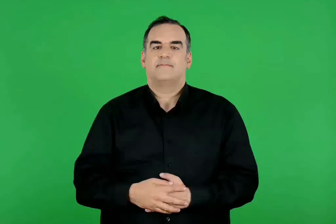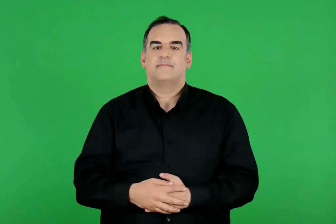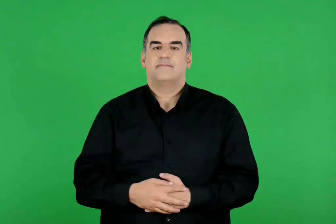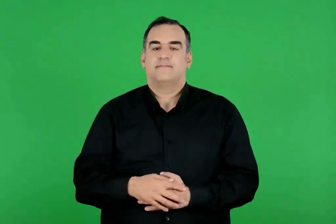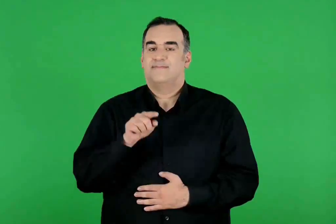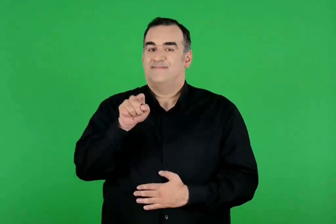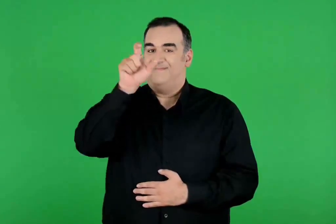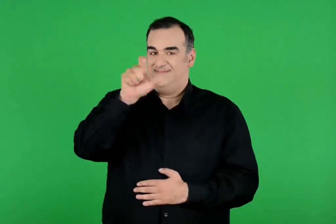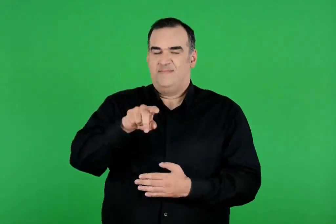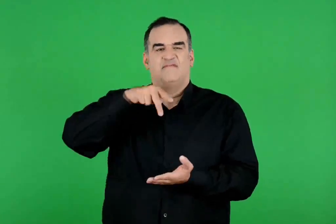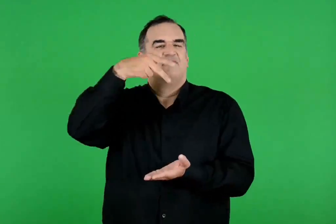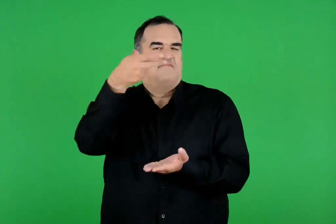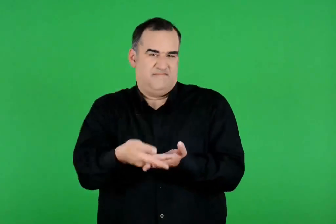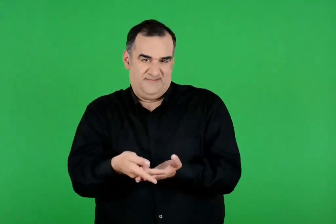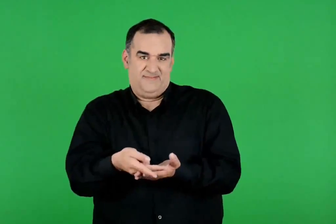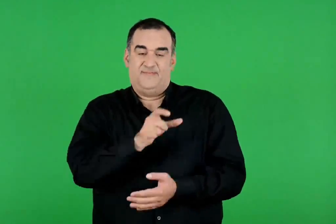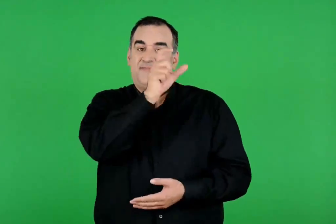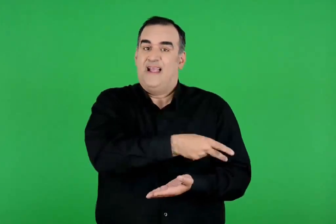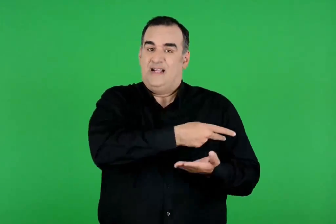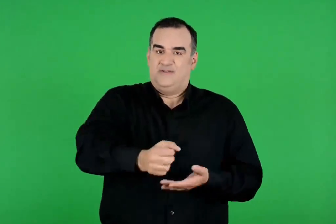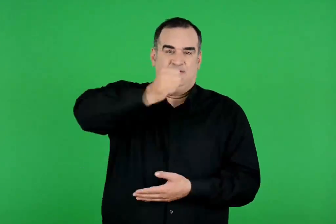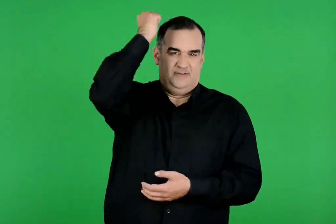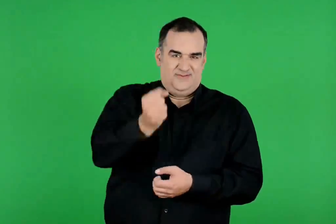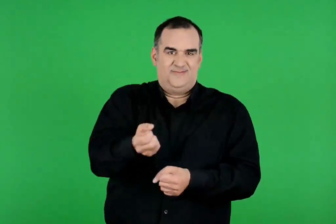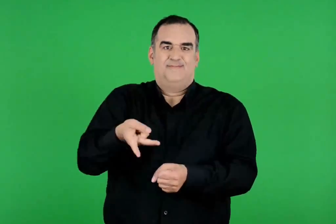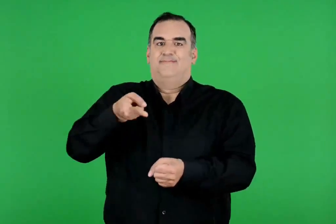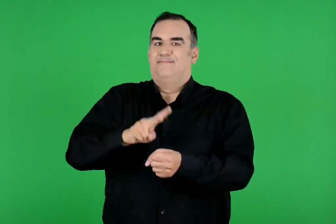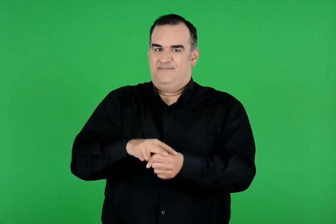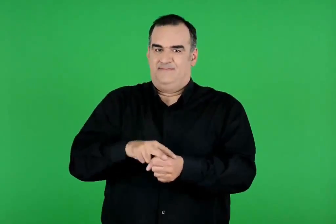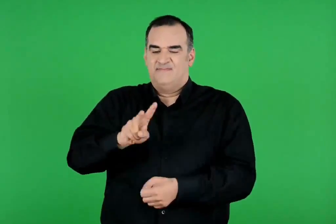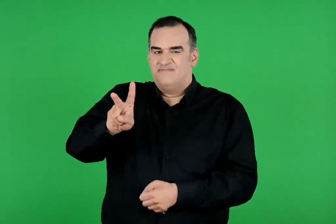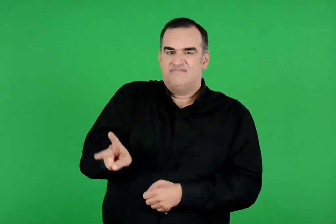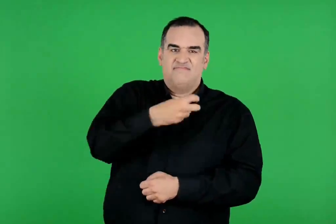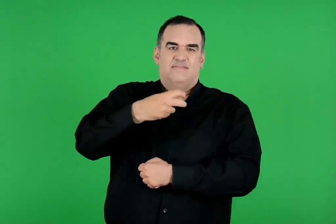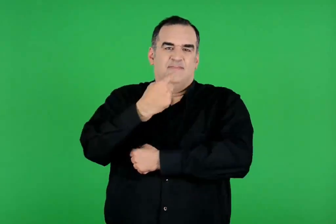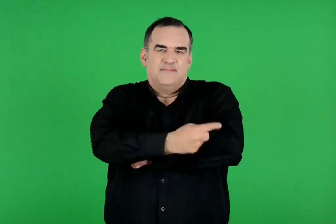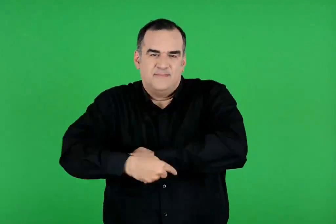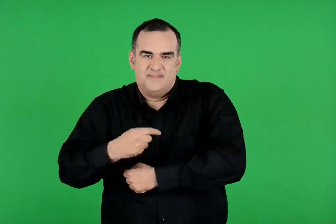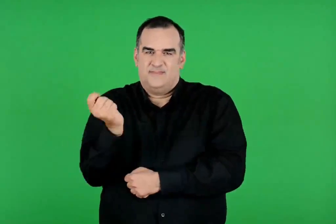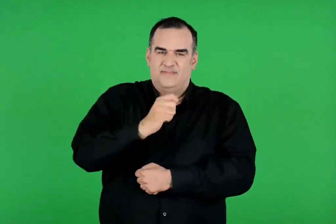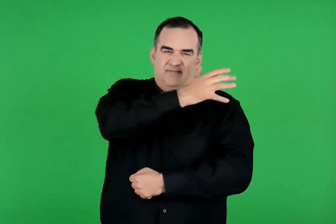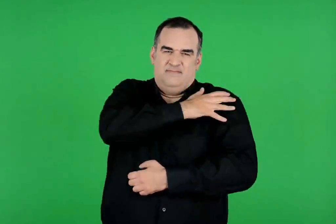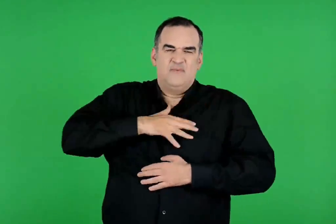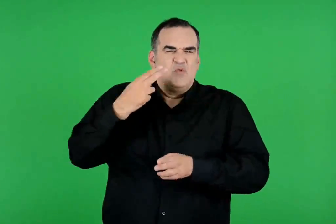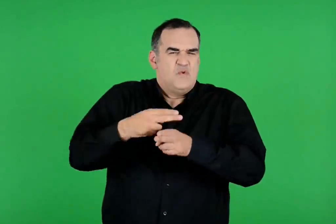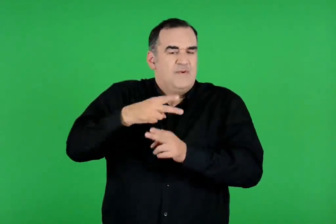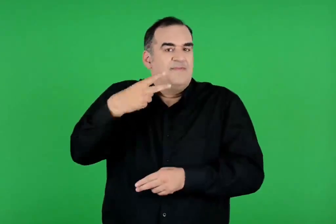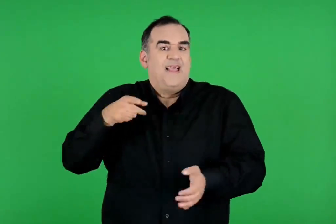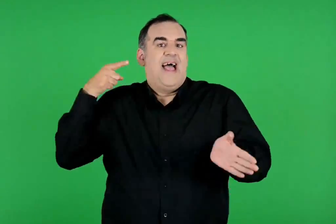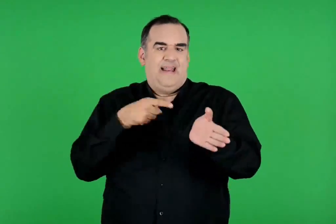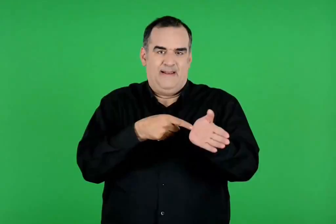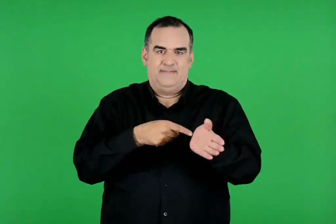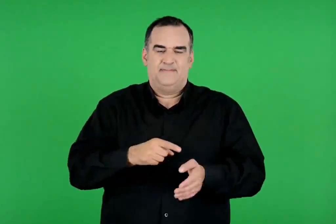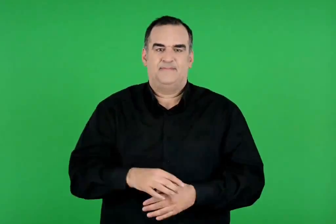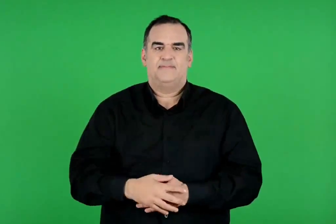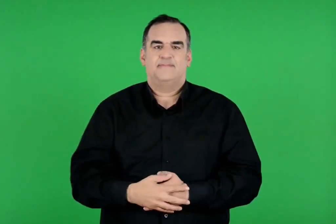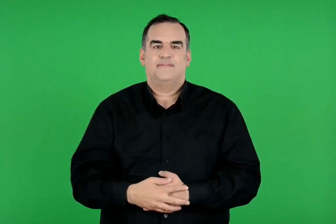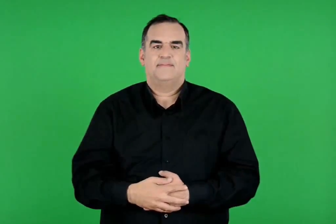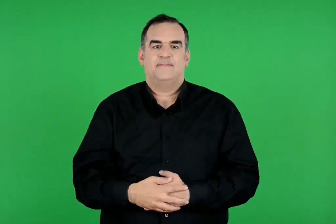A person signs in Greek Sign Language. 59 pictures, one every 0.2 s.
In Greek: εκείνος έπεσε κάτω κι ο έκτορας τον σκότωσε και του πήρε τα θεϊκά όπλα του αχιλλέα
